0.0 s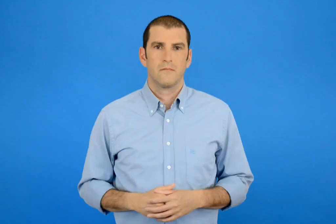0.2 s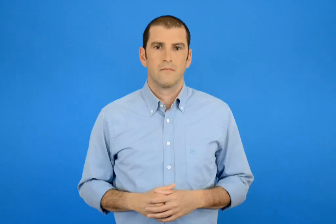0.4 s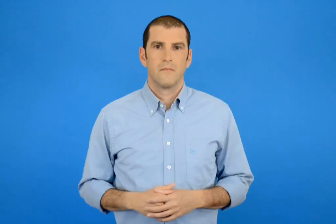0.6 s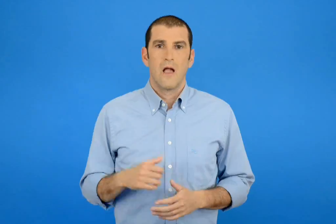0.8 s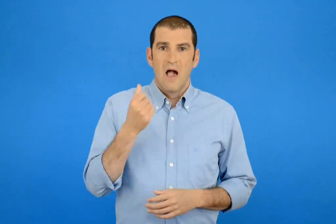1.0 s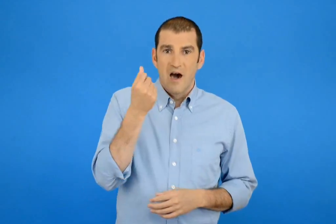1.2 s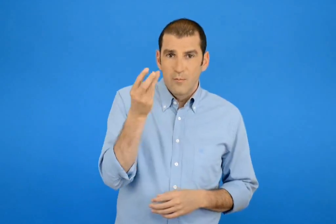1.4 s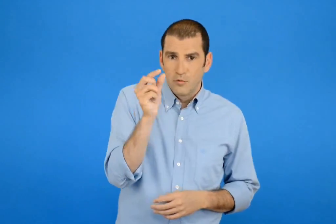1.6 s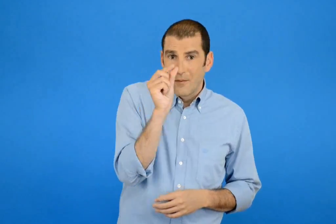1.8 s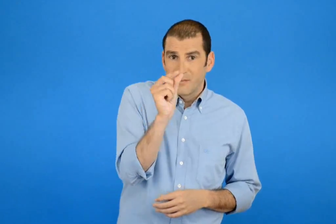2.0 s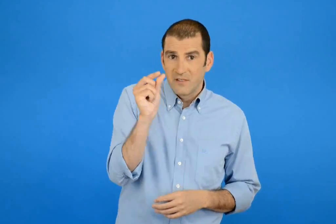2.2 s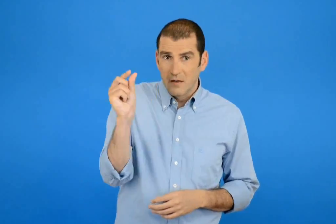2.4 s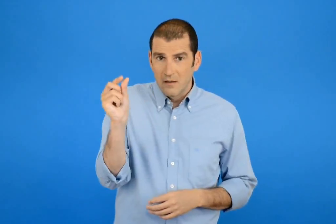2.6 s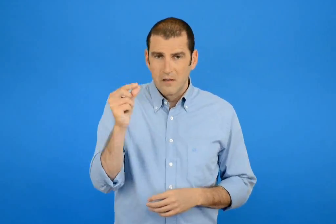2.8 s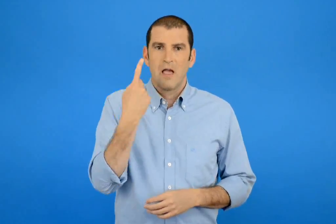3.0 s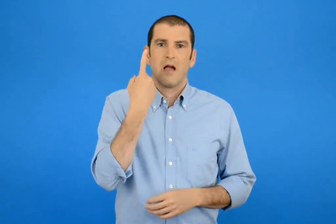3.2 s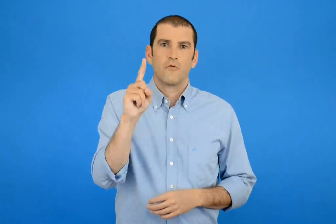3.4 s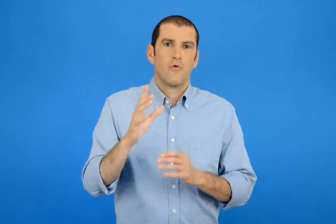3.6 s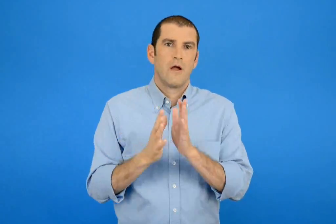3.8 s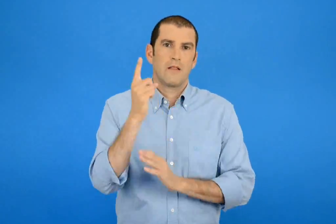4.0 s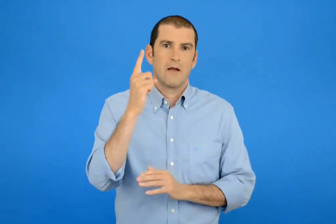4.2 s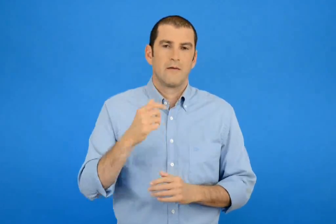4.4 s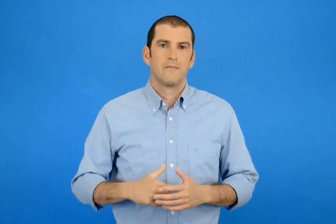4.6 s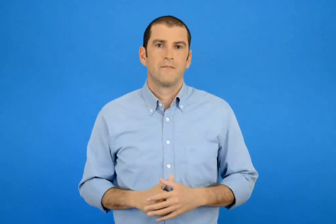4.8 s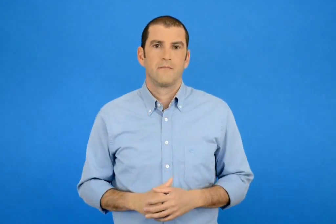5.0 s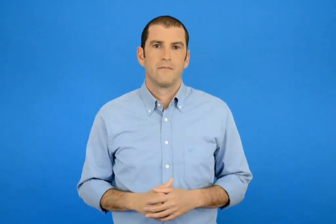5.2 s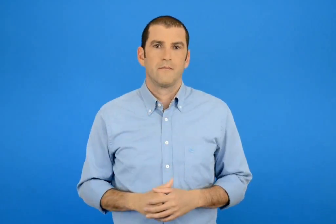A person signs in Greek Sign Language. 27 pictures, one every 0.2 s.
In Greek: αριθμός με ψηφιά 111
